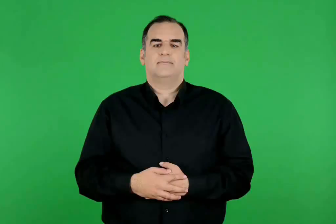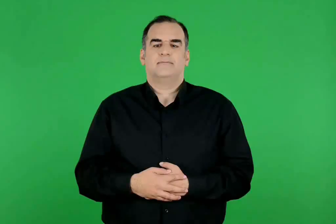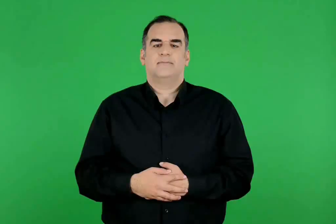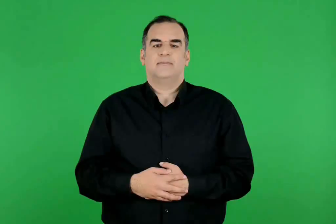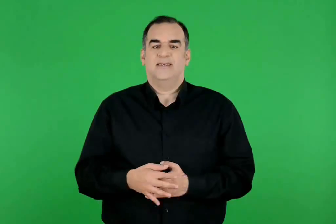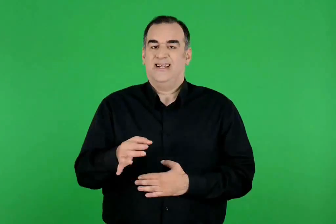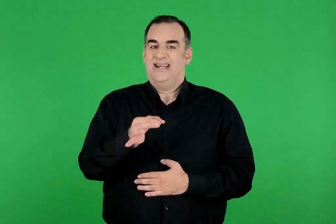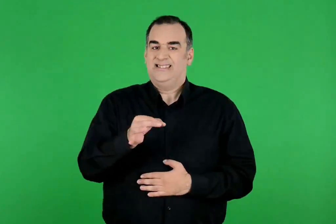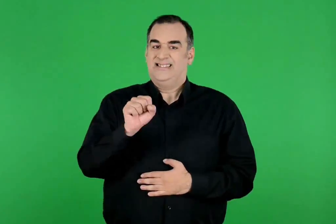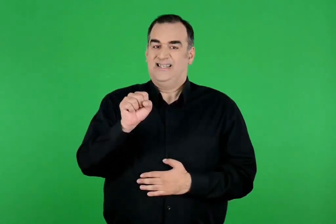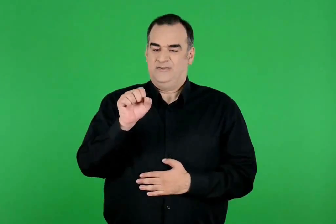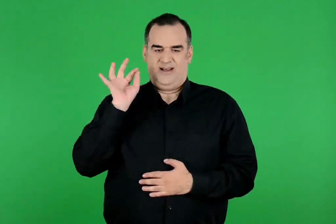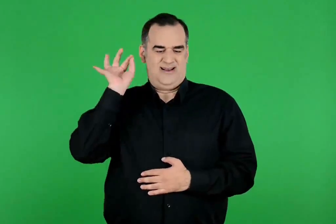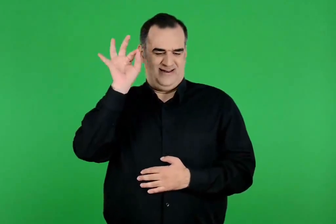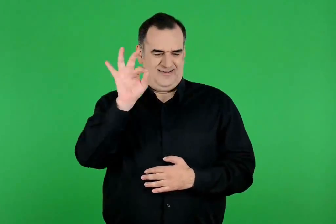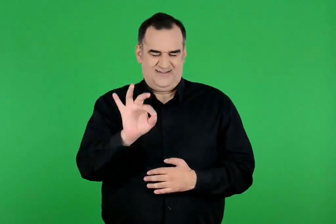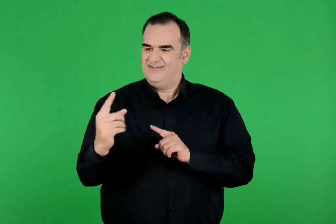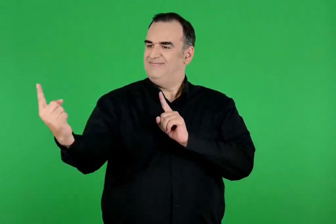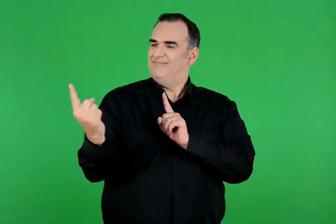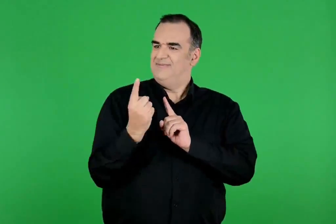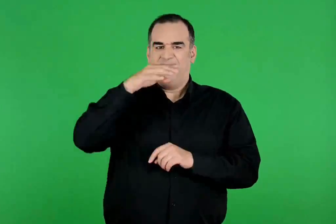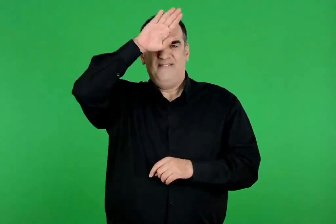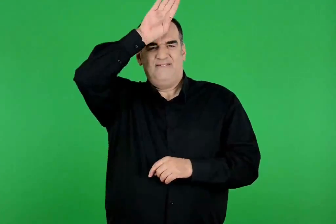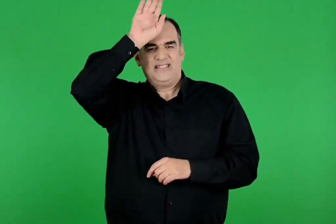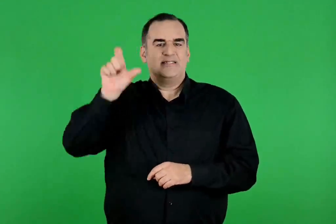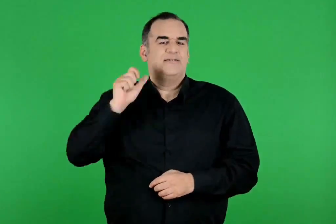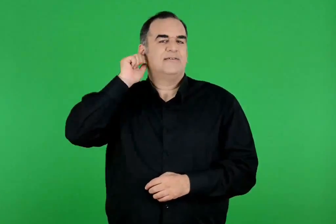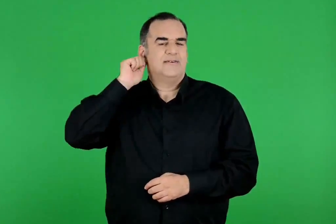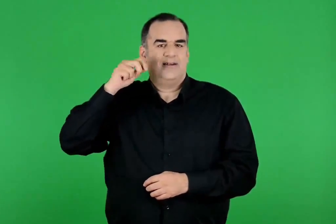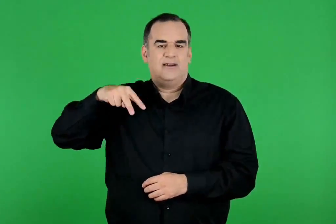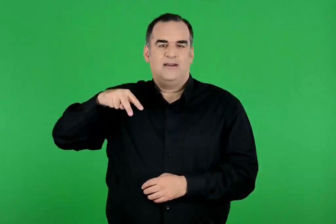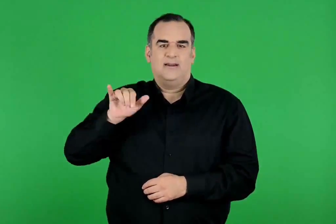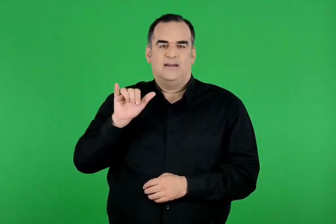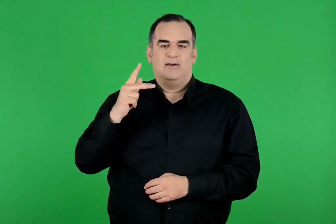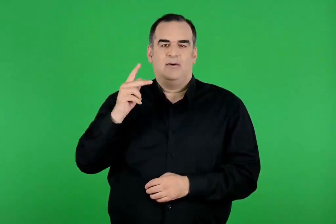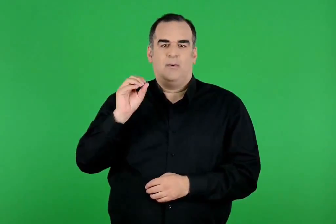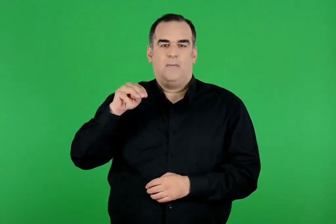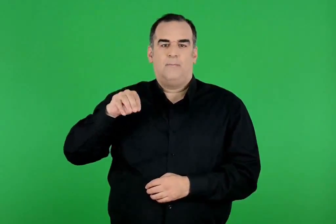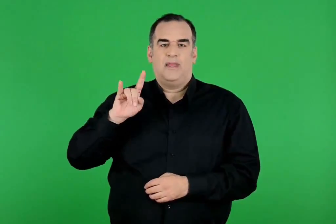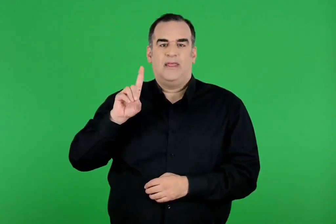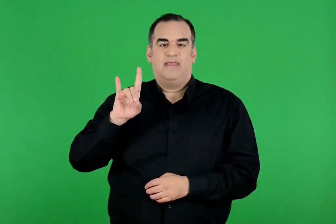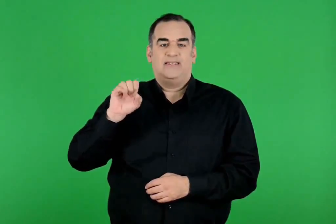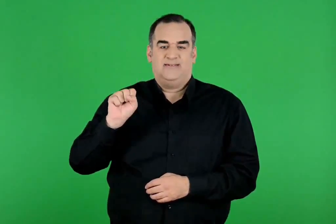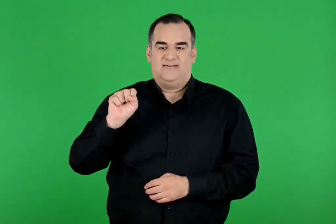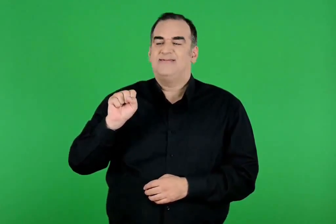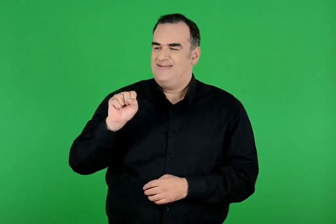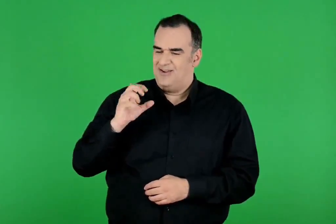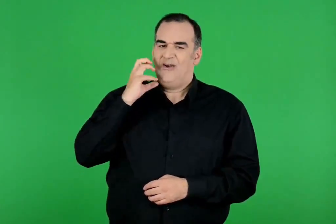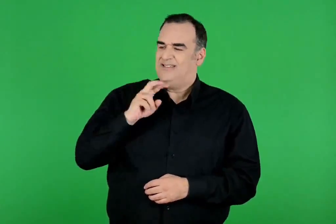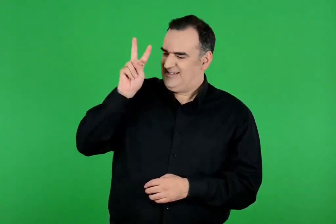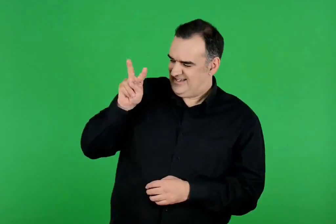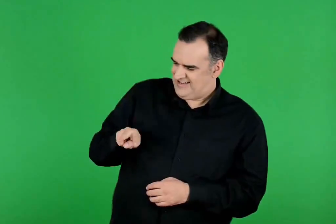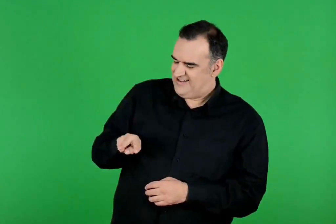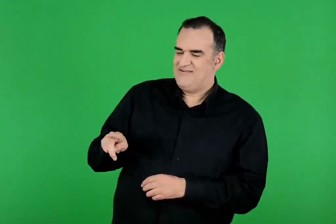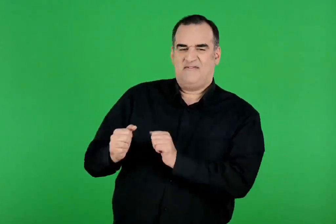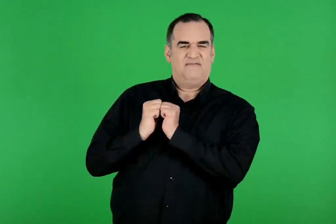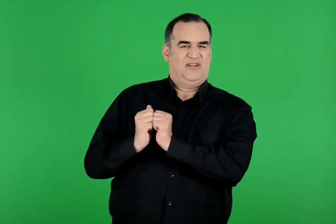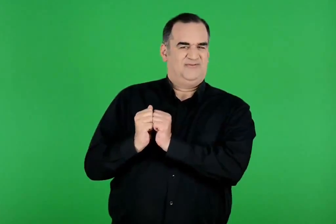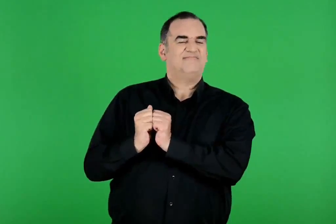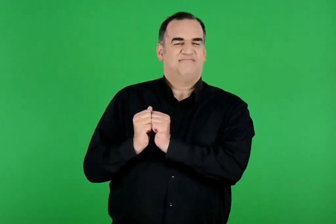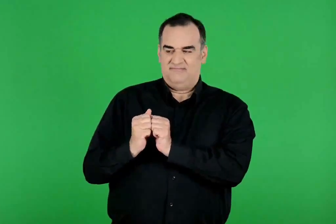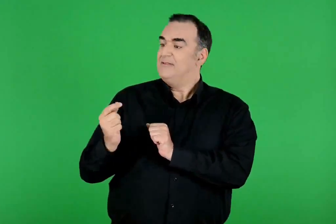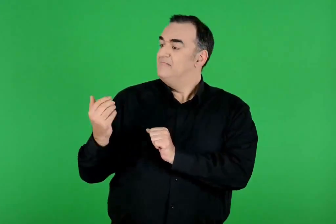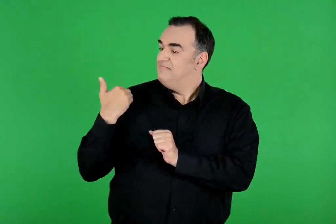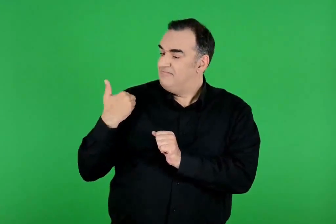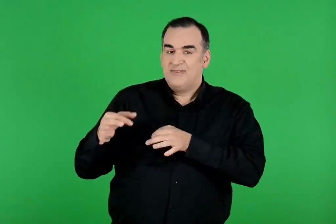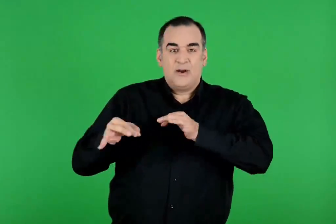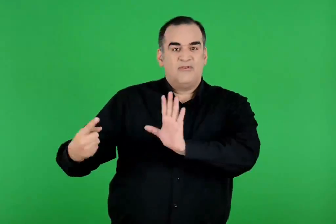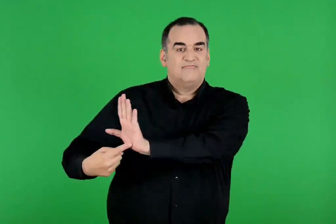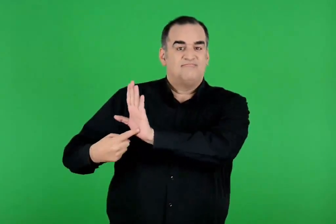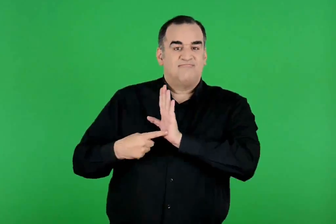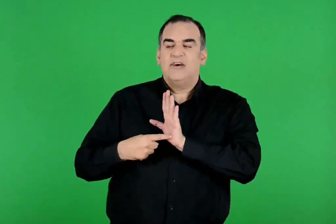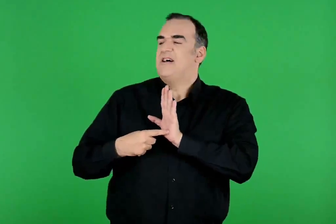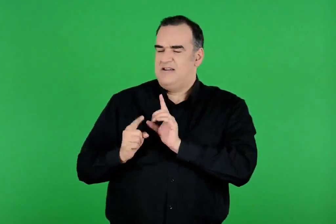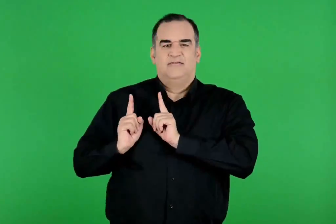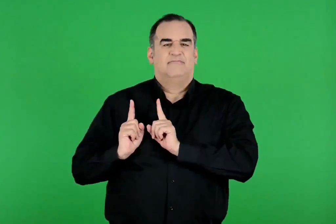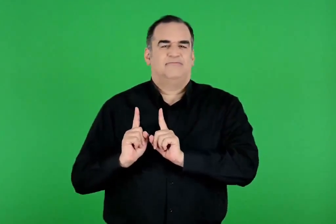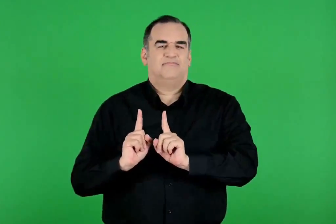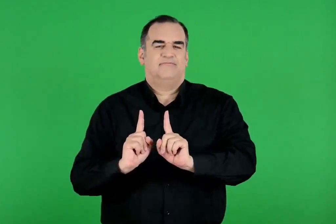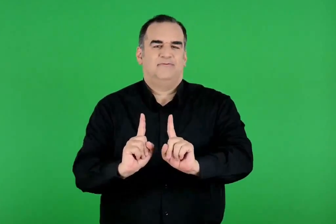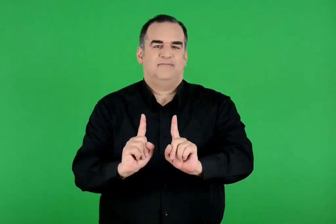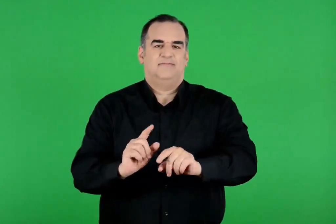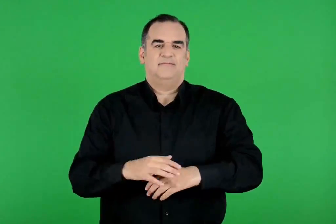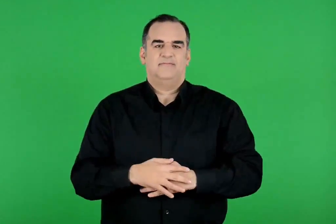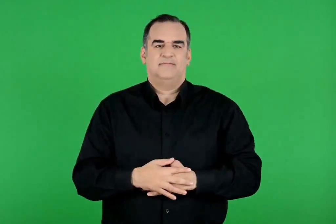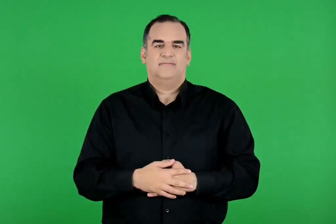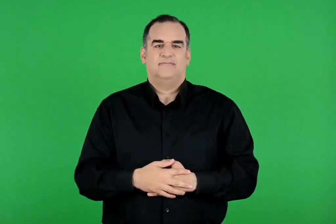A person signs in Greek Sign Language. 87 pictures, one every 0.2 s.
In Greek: όταν πήγε στη σκύρο , τον υποδέχτηκε ο βασιλιάς λυκομήδης και του πρότεινε να του δείξει ο ίδιος τα κτήματά του. ο θησέας , που τον νόμιζε φίλο του , πήγε μαζί του
